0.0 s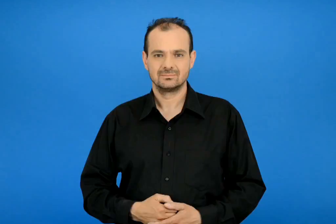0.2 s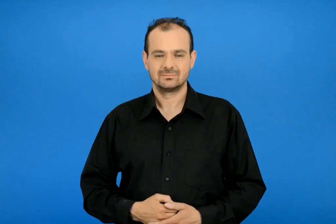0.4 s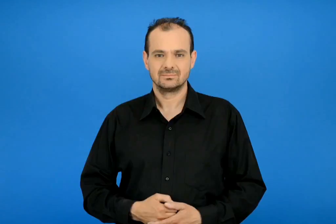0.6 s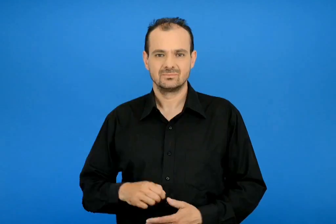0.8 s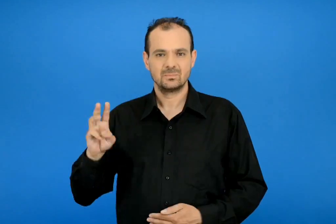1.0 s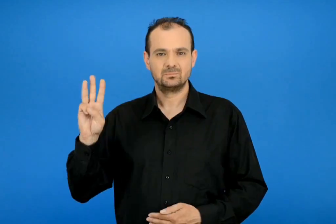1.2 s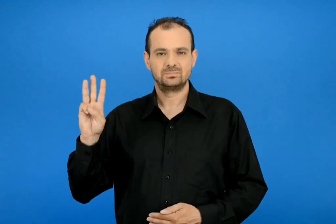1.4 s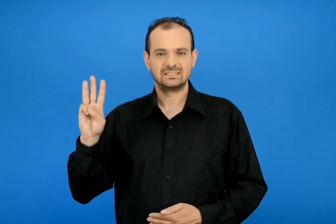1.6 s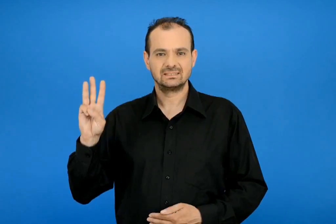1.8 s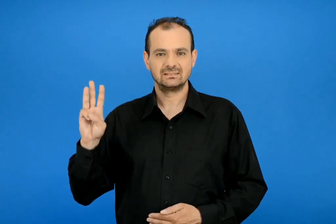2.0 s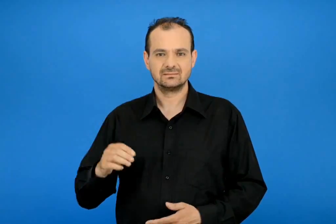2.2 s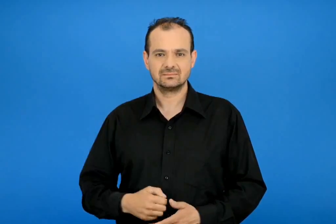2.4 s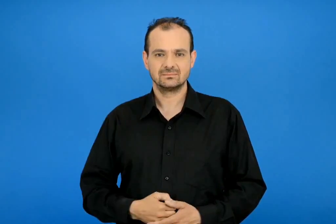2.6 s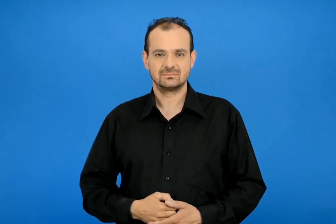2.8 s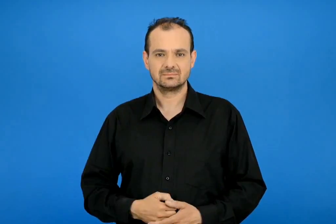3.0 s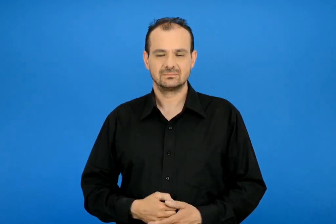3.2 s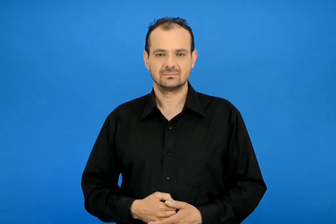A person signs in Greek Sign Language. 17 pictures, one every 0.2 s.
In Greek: ψι
